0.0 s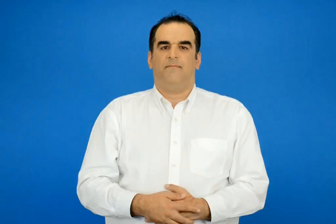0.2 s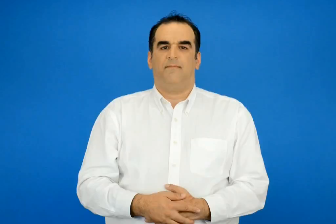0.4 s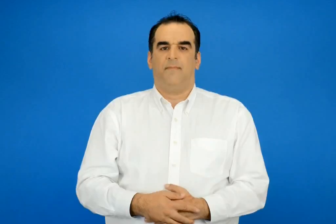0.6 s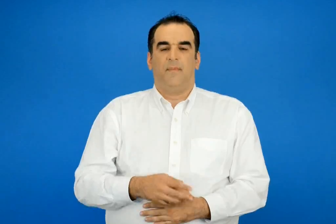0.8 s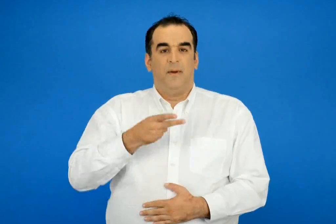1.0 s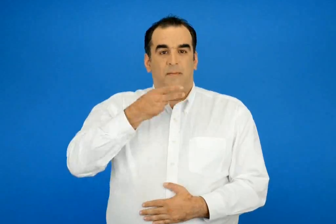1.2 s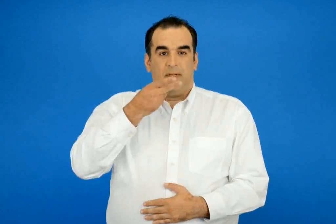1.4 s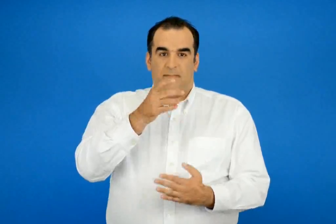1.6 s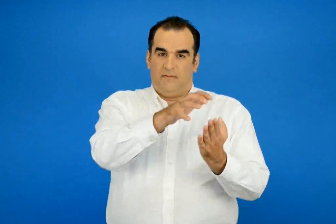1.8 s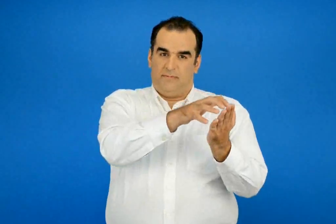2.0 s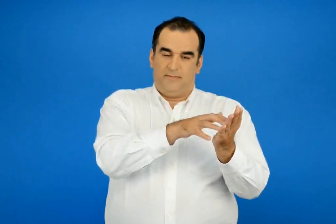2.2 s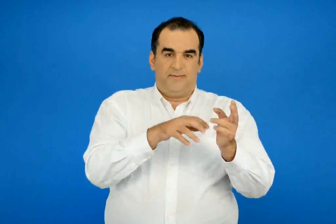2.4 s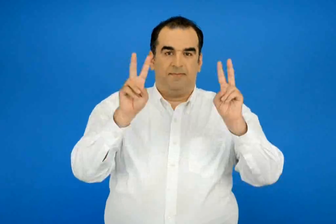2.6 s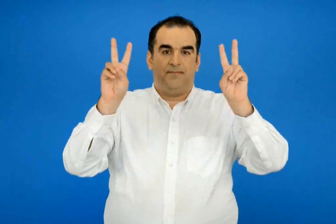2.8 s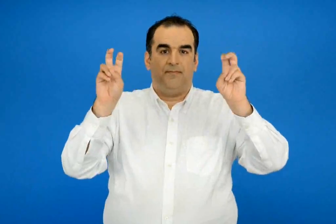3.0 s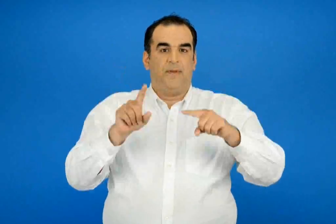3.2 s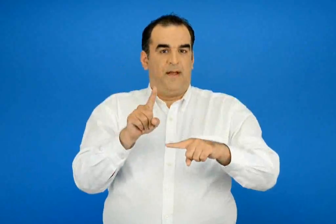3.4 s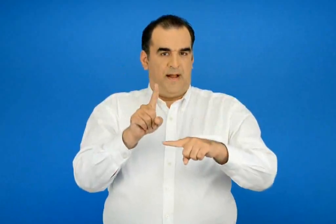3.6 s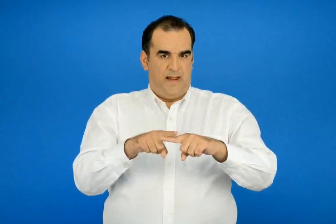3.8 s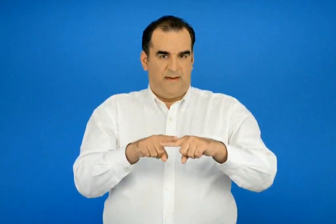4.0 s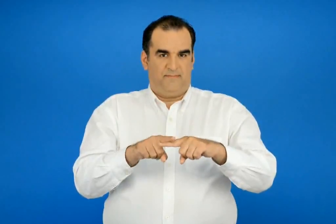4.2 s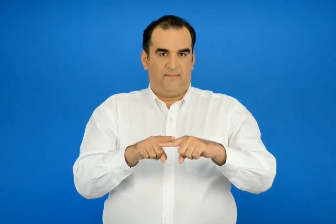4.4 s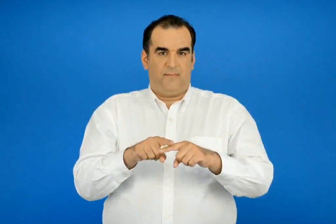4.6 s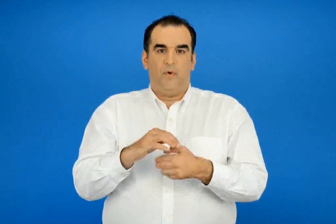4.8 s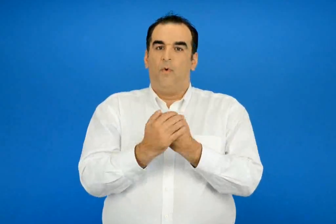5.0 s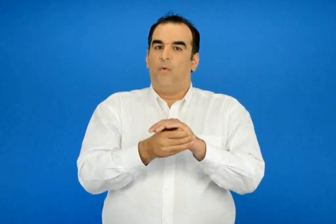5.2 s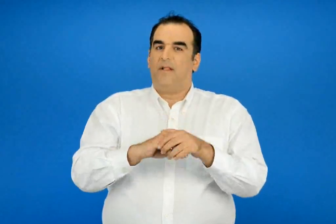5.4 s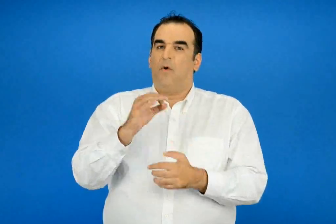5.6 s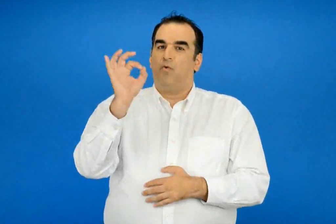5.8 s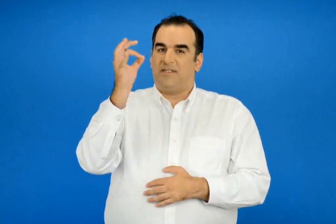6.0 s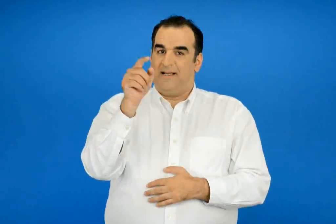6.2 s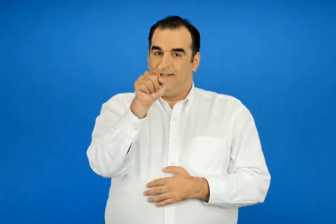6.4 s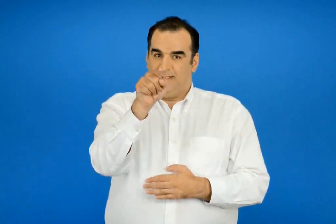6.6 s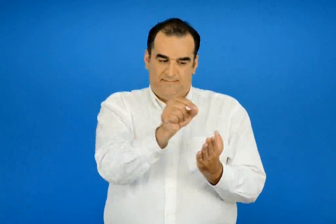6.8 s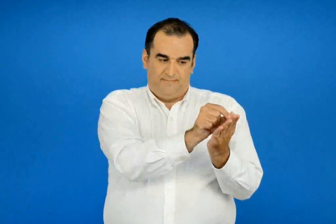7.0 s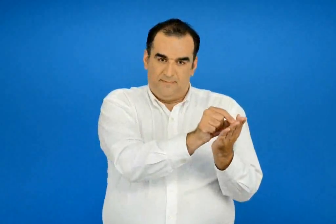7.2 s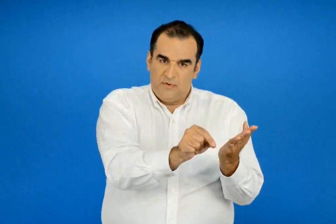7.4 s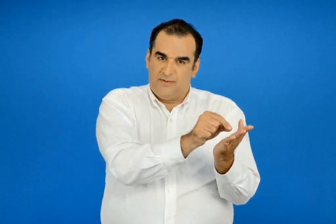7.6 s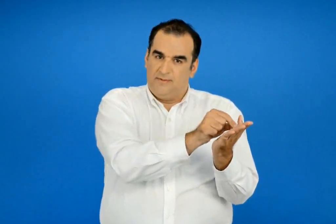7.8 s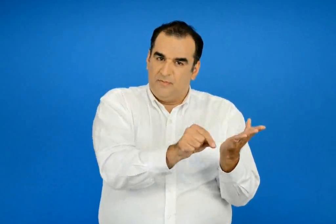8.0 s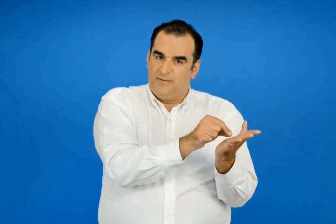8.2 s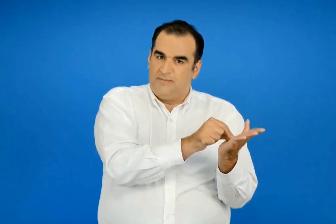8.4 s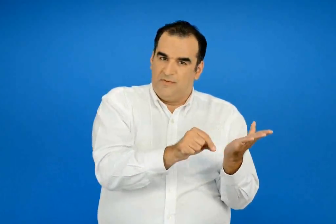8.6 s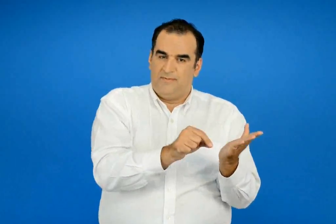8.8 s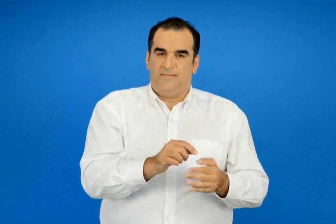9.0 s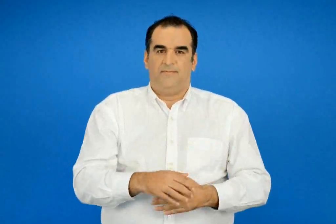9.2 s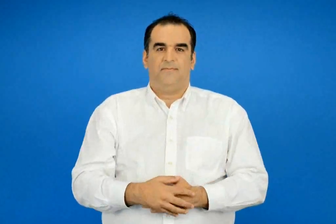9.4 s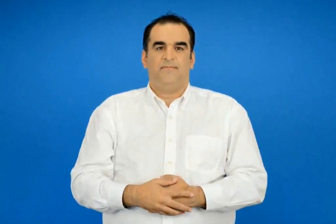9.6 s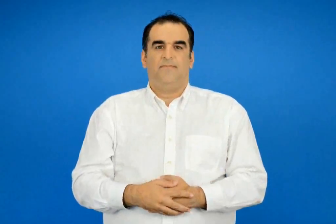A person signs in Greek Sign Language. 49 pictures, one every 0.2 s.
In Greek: έπειτα υπογράμμισε όλα τα ουδέτερα ουσιαστικά στο ποίημα ελλάδα
